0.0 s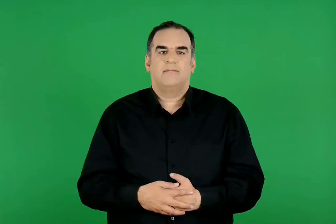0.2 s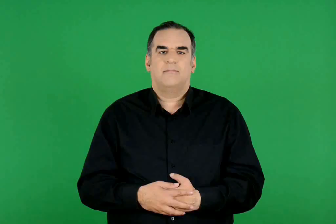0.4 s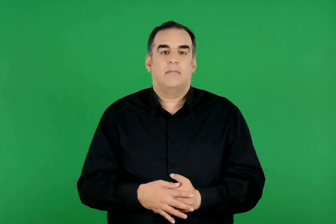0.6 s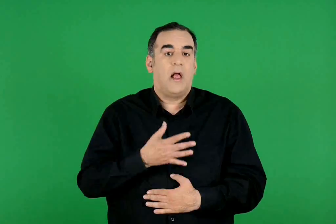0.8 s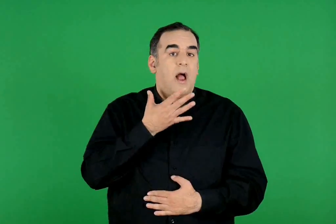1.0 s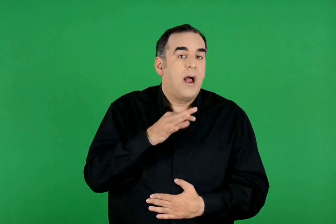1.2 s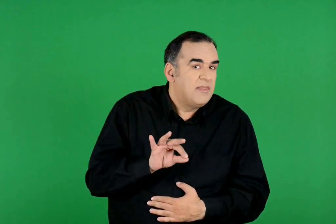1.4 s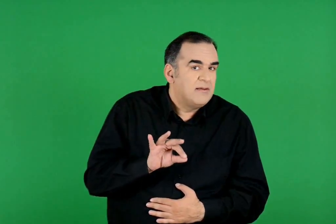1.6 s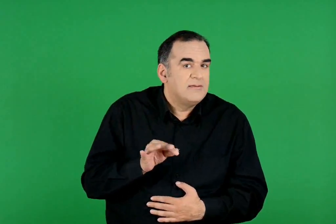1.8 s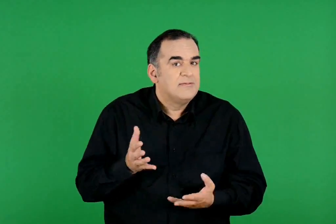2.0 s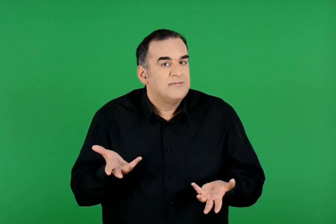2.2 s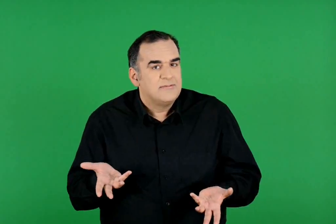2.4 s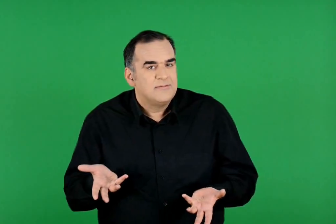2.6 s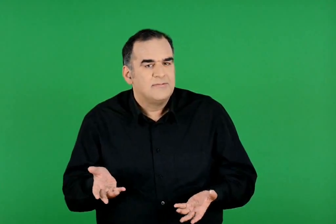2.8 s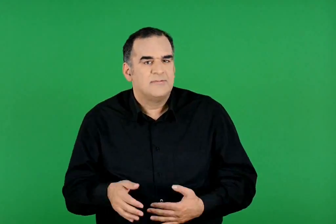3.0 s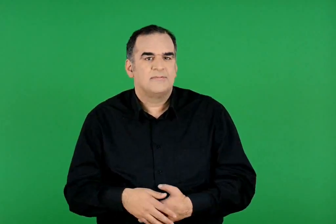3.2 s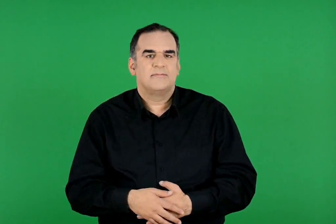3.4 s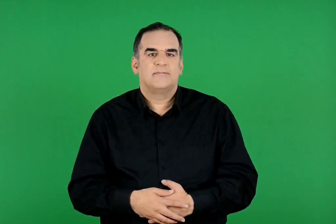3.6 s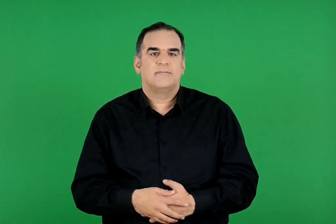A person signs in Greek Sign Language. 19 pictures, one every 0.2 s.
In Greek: επειδή
